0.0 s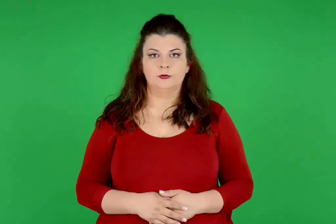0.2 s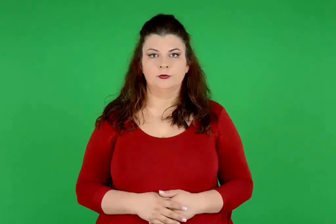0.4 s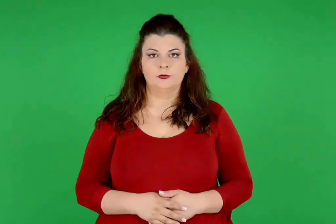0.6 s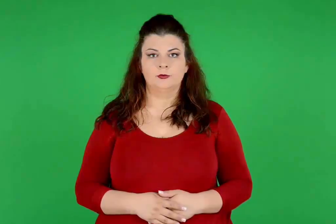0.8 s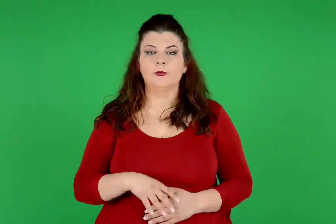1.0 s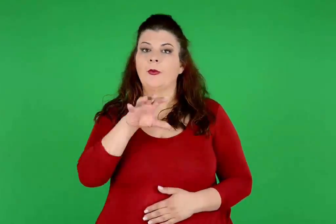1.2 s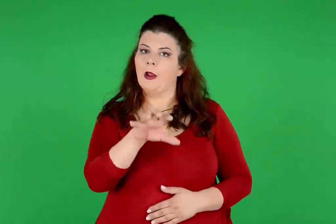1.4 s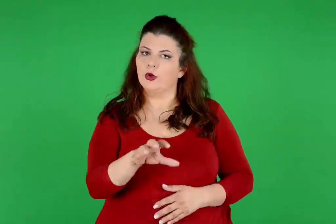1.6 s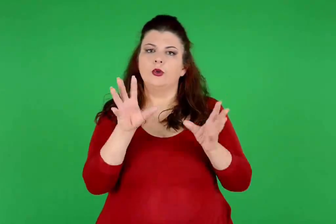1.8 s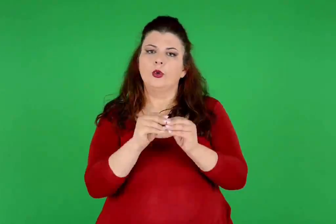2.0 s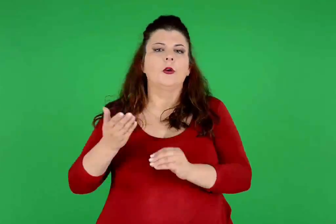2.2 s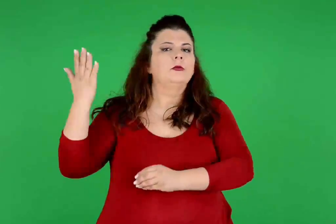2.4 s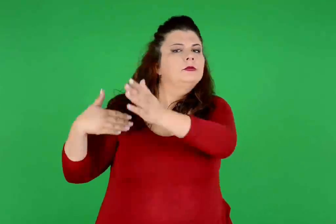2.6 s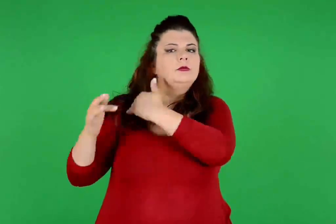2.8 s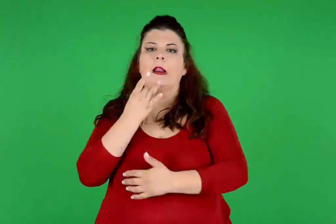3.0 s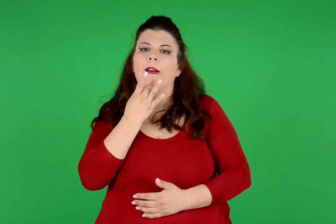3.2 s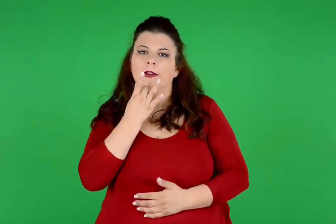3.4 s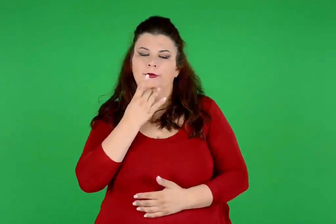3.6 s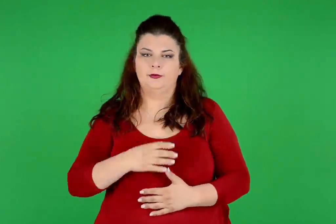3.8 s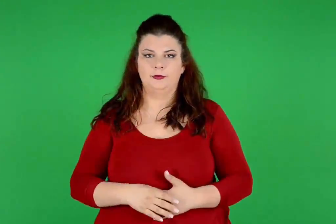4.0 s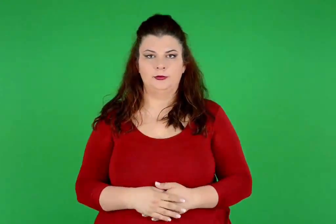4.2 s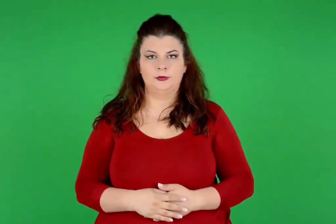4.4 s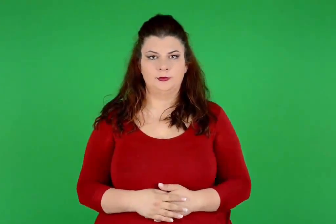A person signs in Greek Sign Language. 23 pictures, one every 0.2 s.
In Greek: παλαιολιθική
